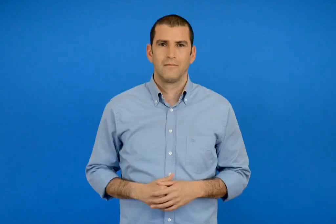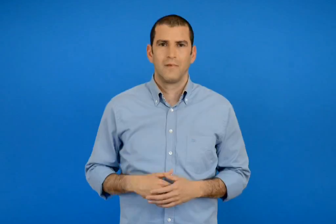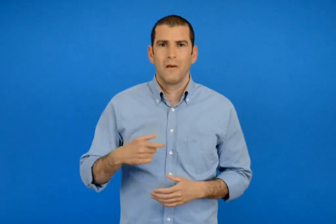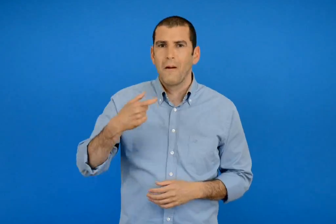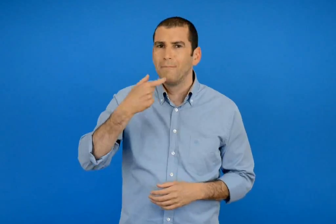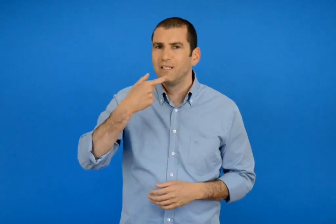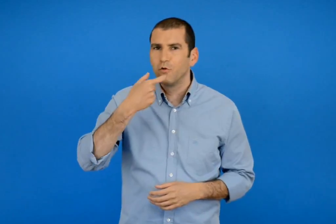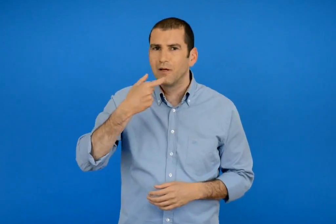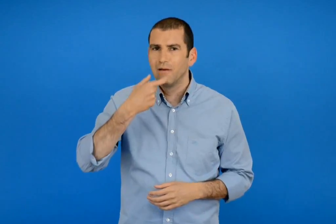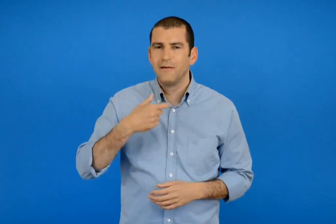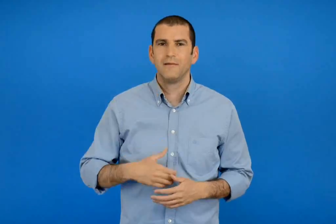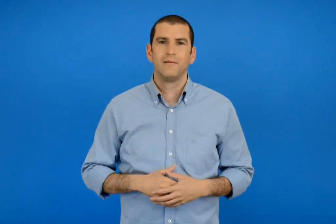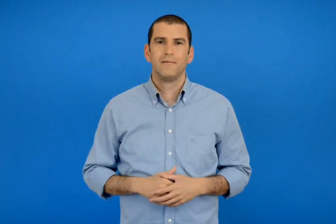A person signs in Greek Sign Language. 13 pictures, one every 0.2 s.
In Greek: μπισκότα
